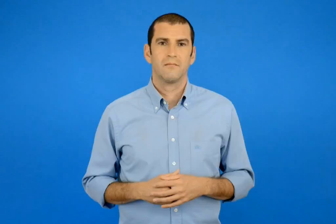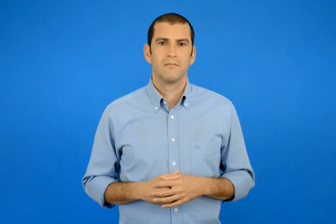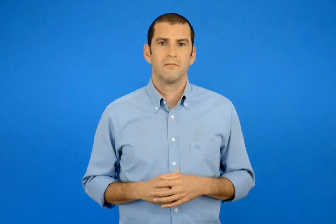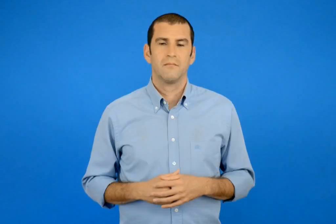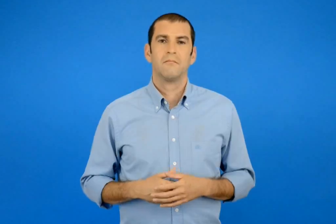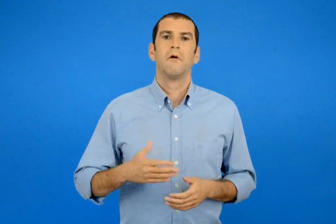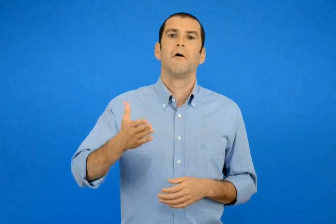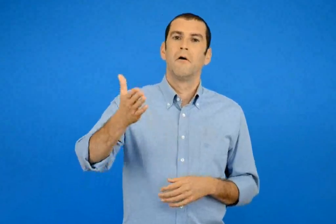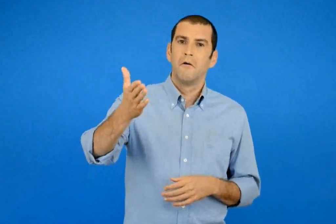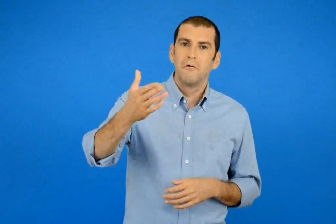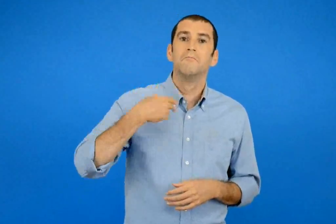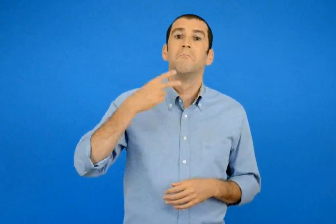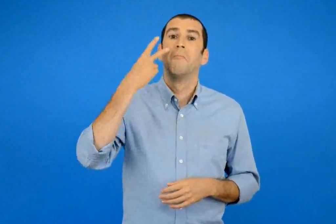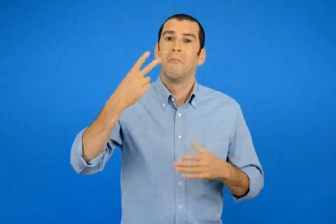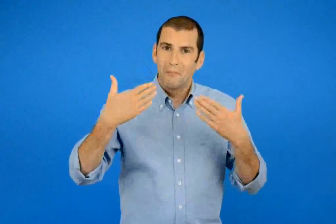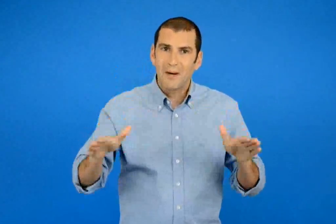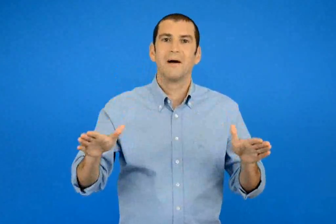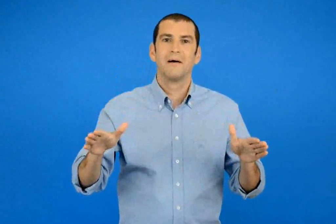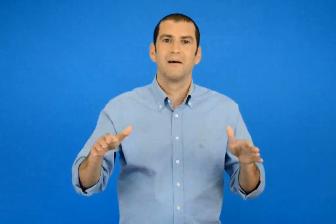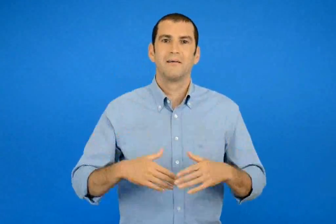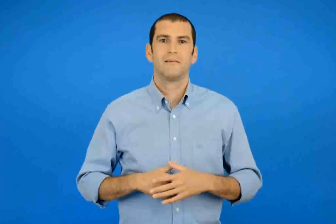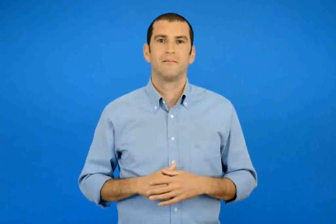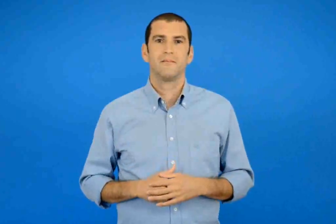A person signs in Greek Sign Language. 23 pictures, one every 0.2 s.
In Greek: που λες είδα
